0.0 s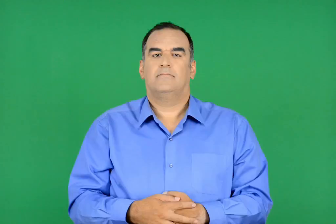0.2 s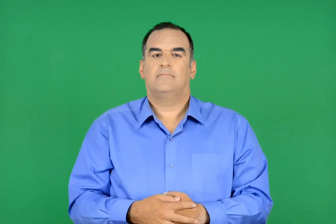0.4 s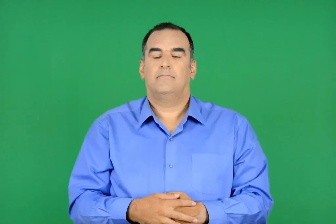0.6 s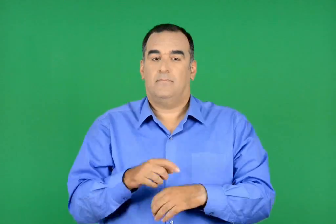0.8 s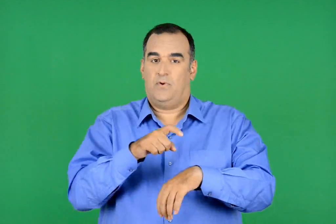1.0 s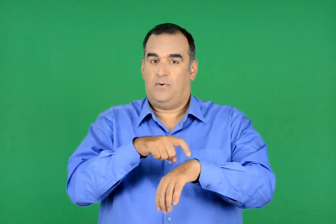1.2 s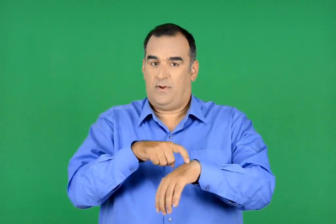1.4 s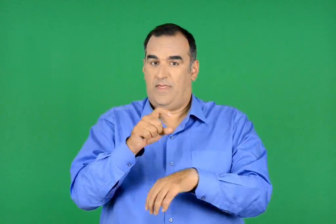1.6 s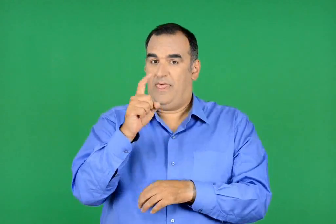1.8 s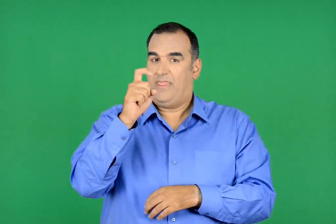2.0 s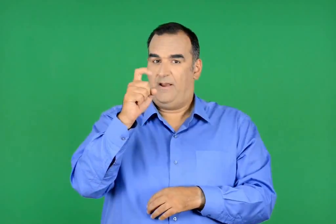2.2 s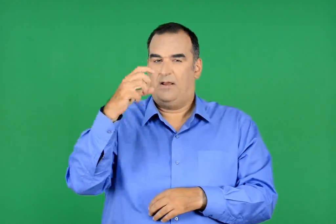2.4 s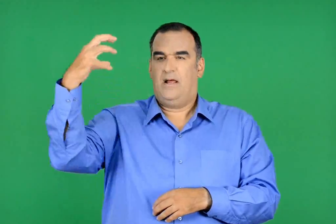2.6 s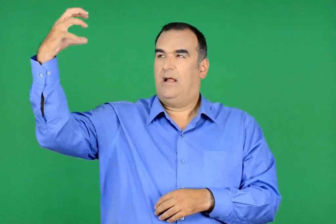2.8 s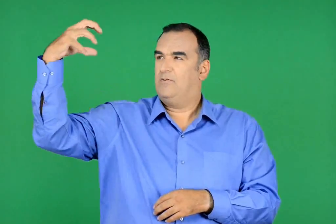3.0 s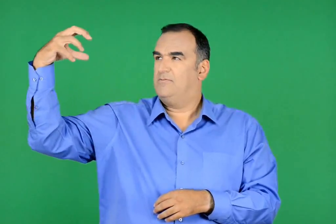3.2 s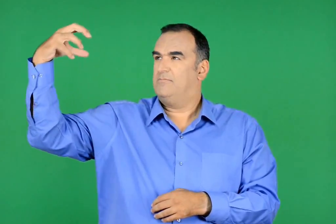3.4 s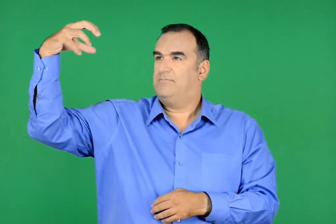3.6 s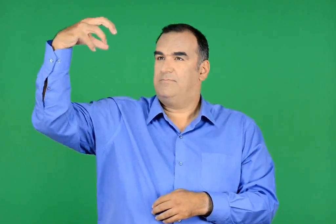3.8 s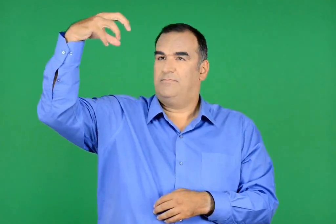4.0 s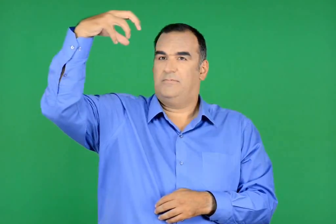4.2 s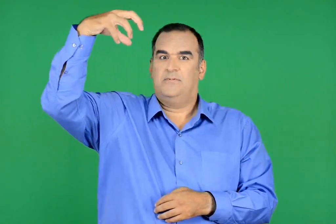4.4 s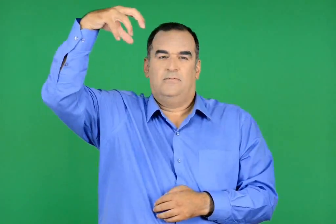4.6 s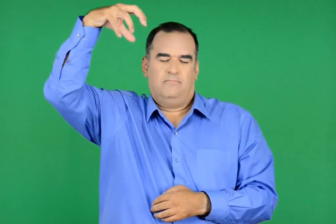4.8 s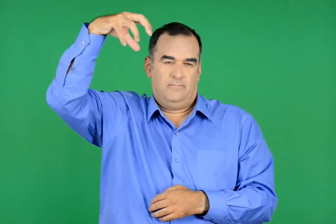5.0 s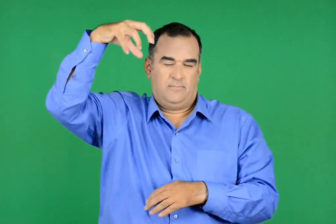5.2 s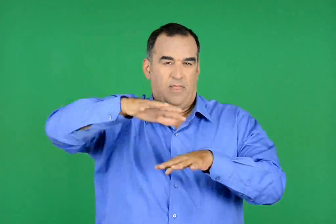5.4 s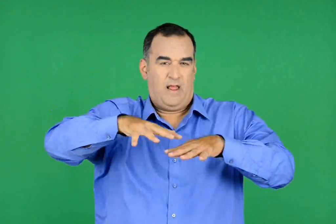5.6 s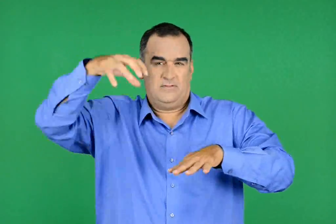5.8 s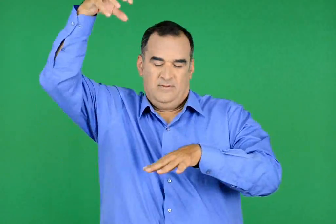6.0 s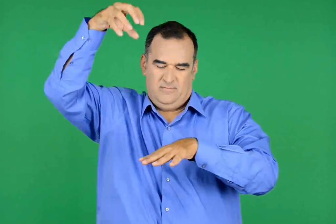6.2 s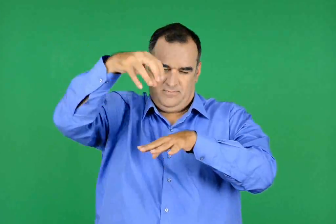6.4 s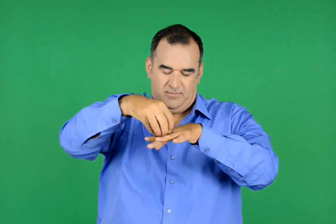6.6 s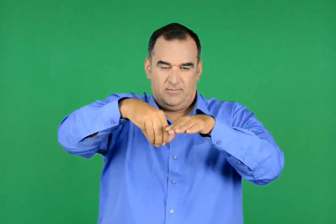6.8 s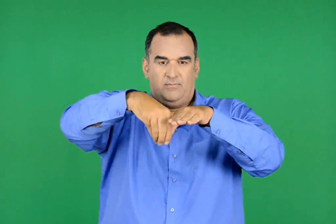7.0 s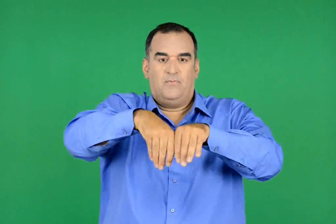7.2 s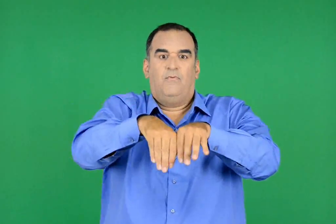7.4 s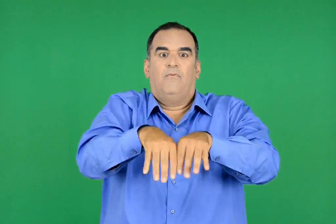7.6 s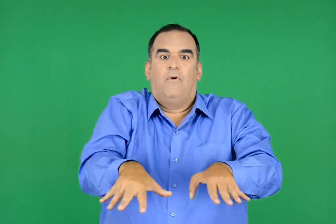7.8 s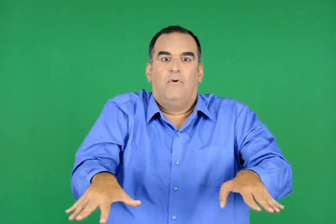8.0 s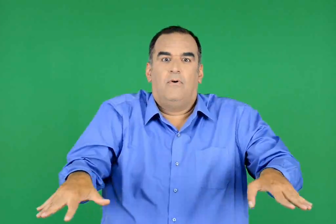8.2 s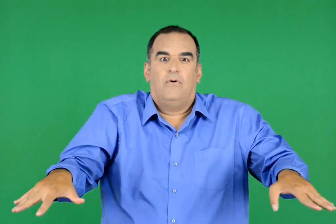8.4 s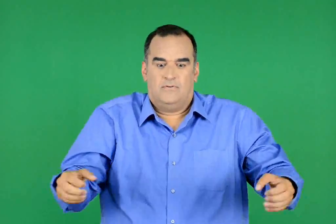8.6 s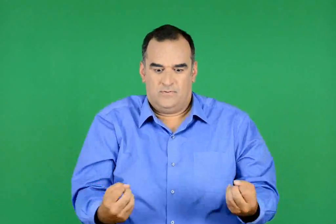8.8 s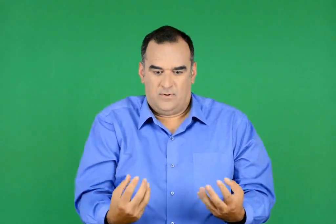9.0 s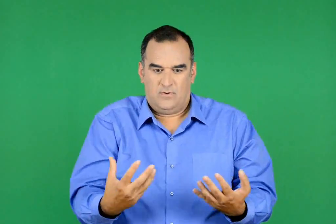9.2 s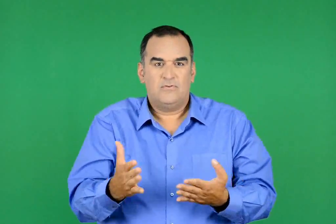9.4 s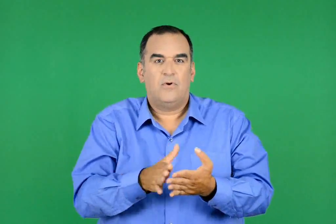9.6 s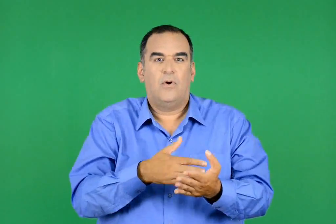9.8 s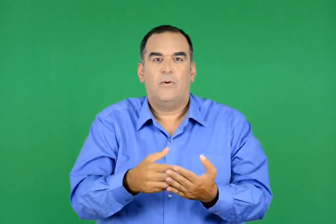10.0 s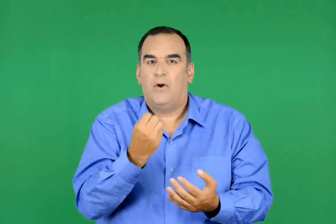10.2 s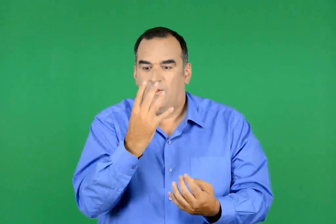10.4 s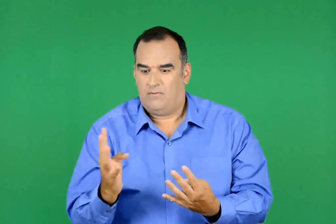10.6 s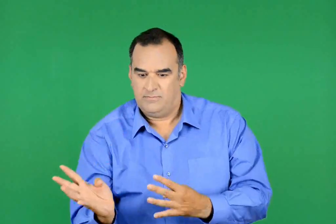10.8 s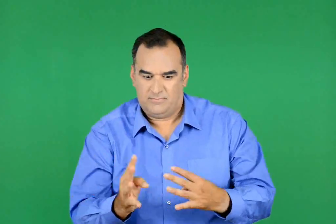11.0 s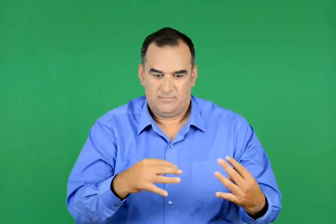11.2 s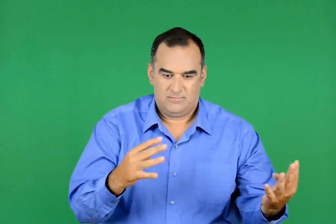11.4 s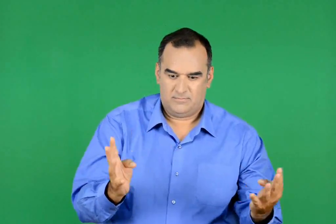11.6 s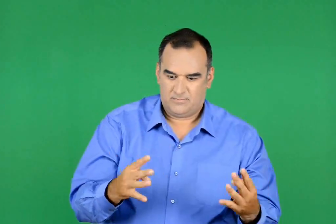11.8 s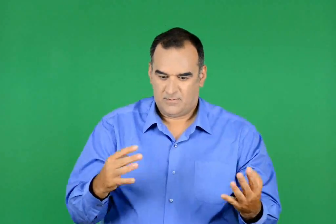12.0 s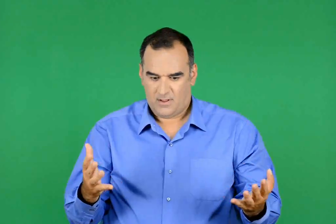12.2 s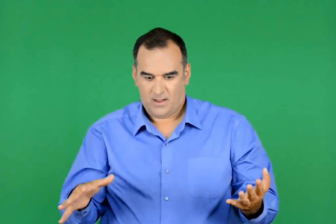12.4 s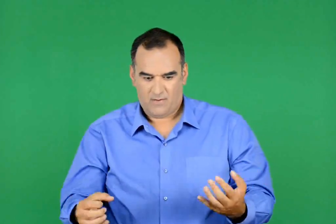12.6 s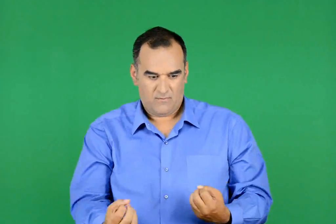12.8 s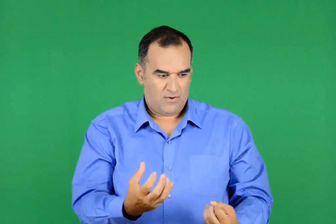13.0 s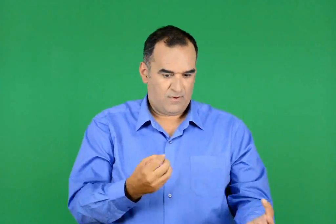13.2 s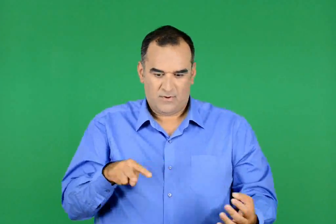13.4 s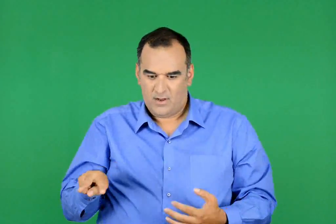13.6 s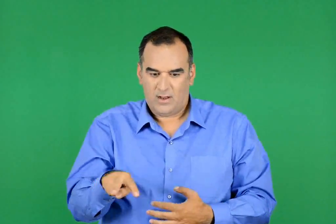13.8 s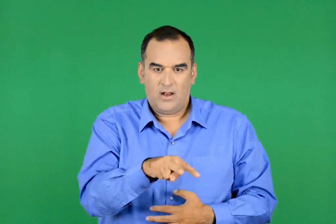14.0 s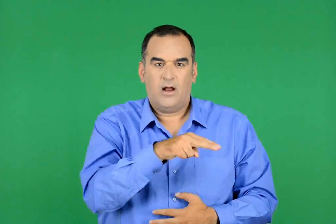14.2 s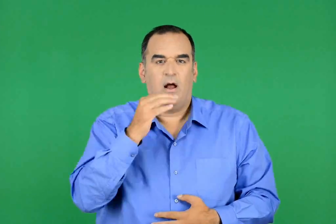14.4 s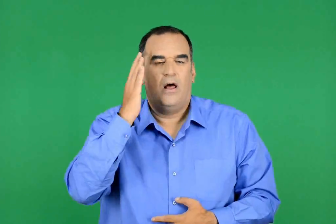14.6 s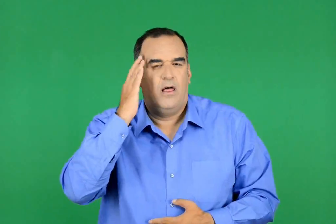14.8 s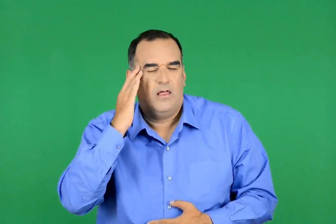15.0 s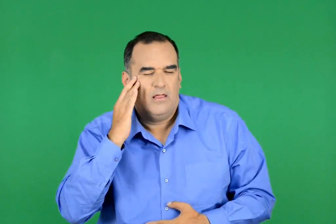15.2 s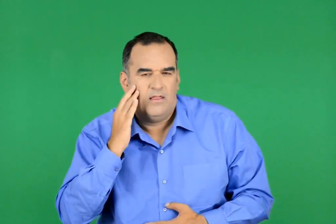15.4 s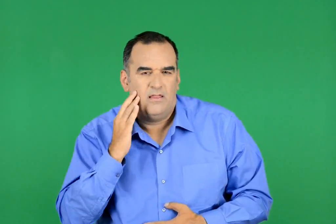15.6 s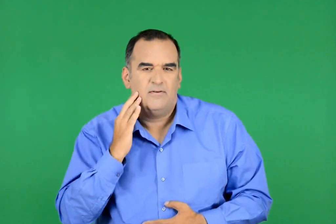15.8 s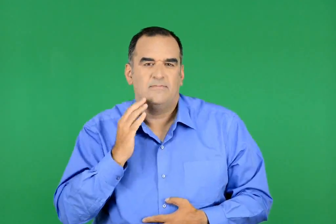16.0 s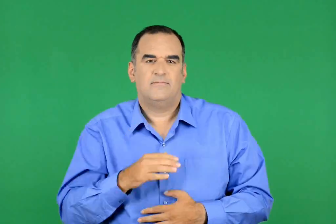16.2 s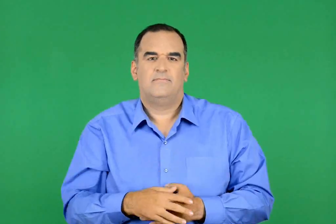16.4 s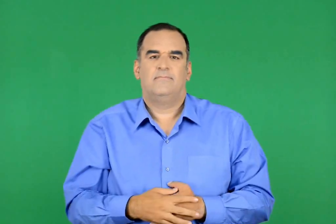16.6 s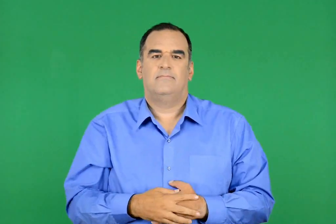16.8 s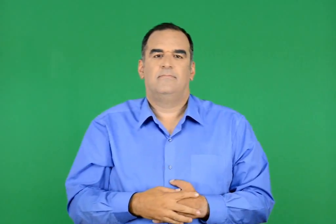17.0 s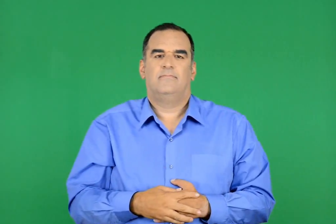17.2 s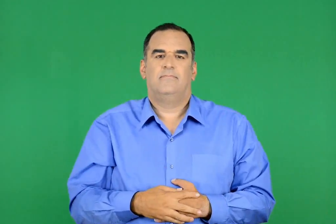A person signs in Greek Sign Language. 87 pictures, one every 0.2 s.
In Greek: η ώρα ήταν τότε δέκα κι οι ακτίνες του ήλιου , καθώς έσπαζαν πάνω στην επιφάνεια της θάλασσας , έδιναν φαντασμαγορικά χρώματα στην υποβρύχια άνθηση που αντίκριζα
